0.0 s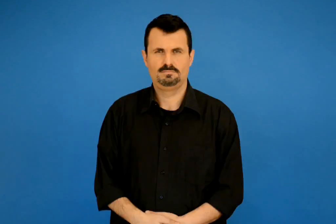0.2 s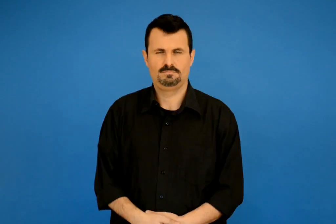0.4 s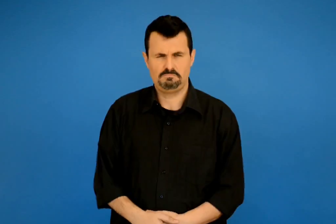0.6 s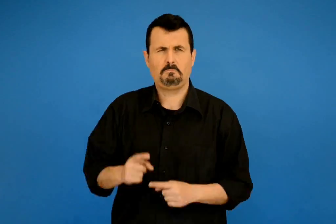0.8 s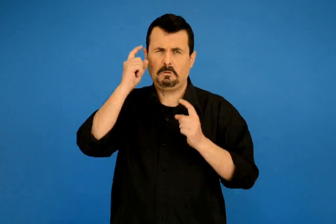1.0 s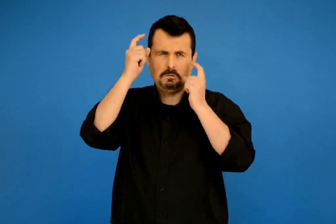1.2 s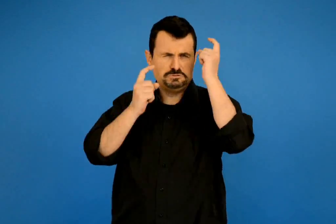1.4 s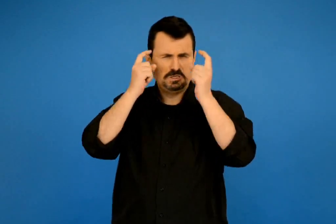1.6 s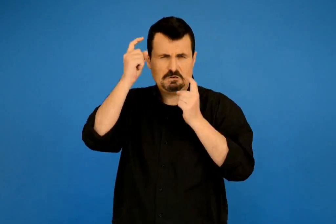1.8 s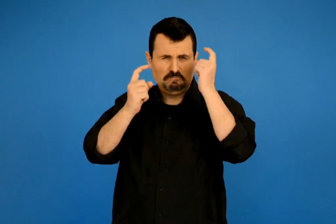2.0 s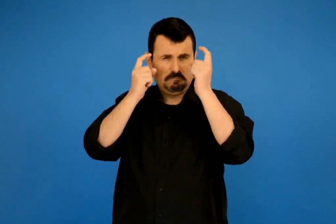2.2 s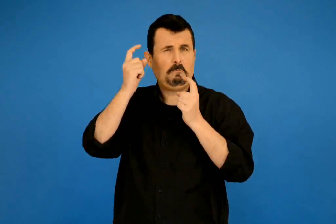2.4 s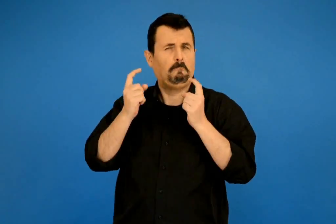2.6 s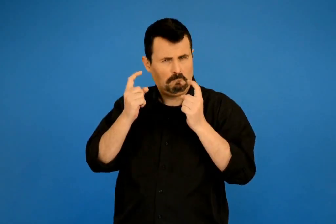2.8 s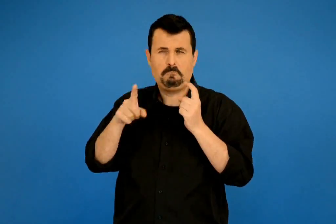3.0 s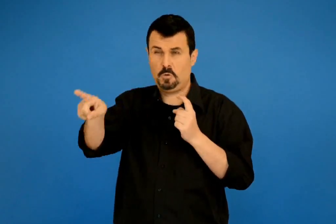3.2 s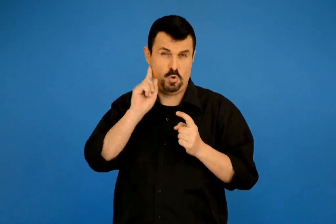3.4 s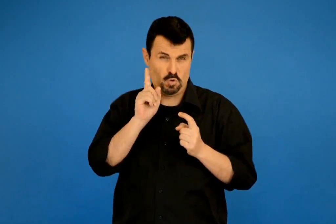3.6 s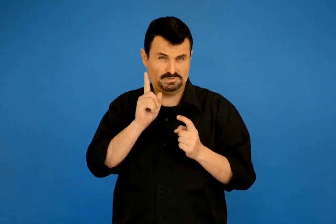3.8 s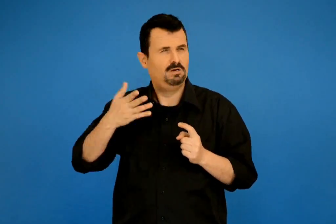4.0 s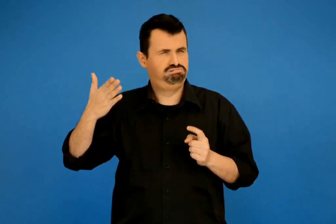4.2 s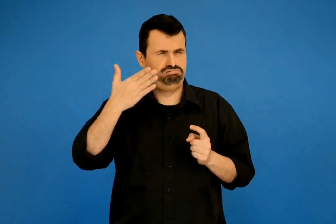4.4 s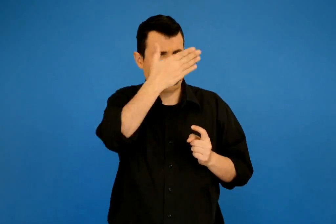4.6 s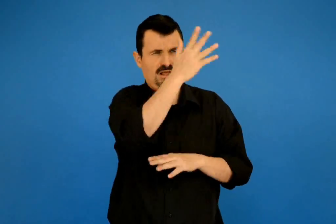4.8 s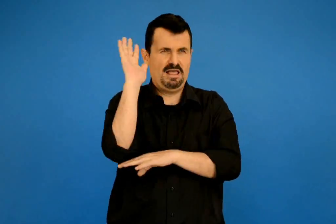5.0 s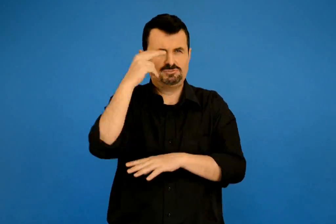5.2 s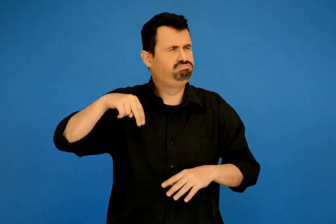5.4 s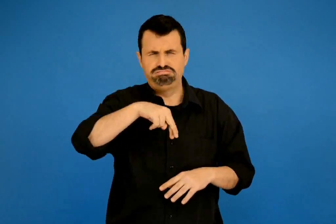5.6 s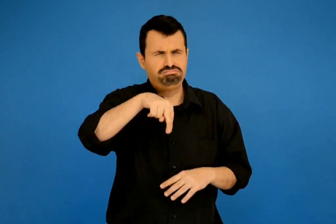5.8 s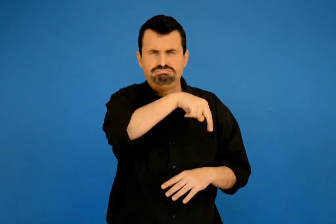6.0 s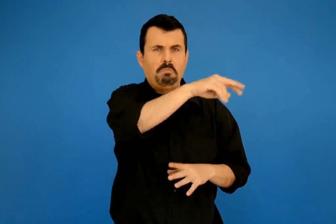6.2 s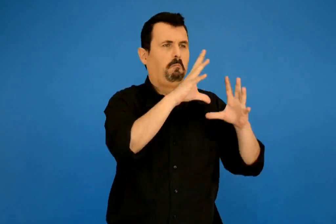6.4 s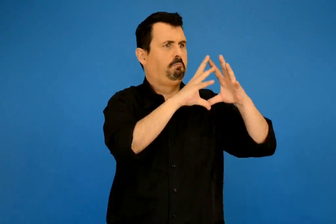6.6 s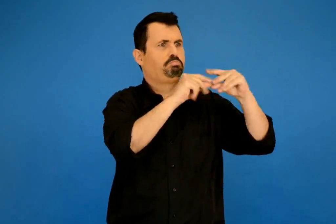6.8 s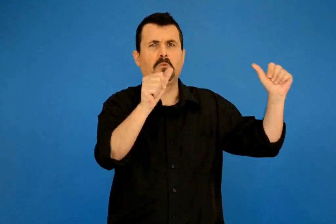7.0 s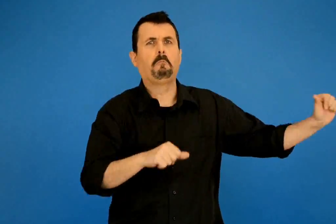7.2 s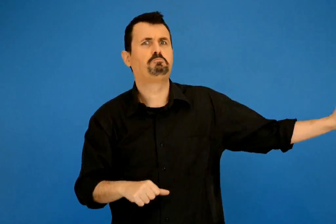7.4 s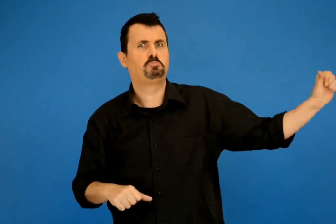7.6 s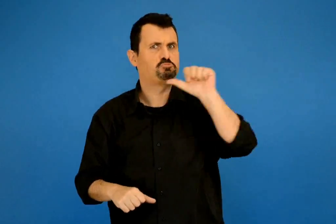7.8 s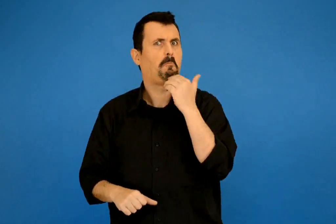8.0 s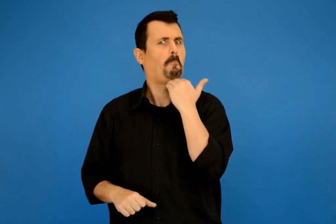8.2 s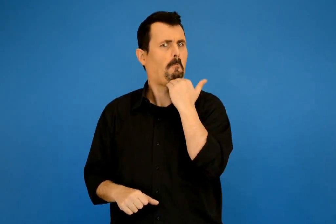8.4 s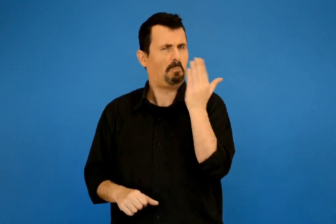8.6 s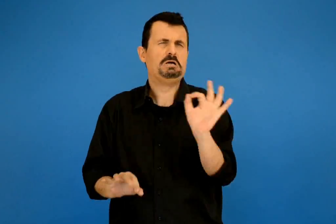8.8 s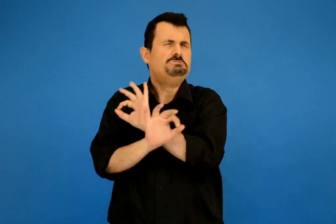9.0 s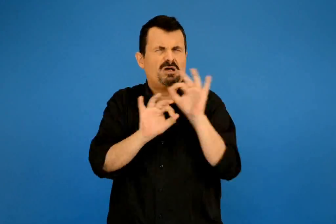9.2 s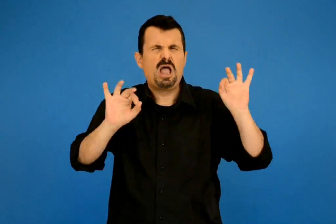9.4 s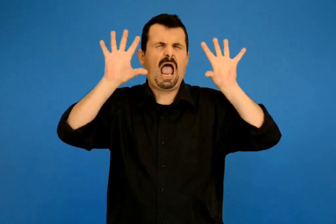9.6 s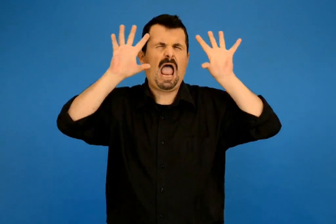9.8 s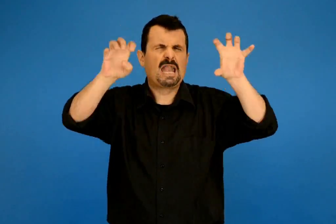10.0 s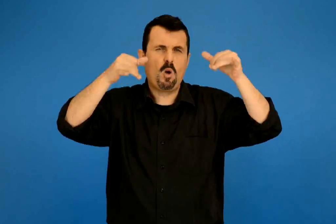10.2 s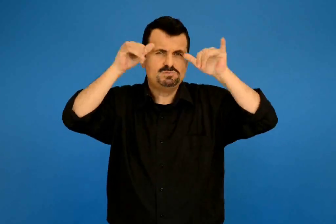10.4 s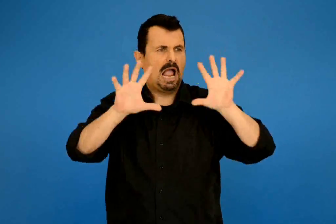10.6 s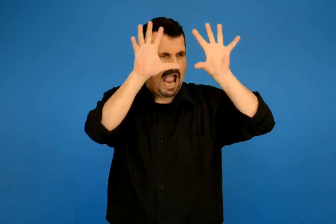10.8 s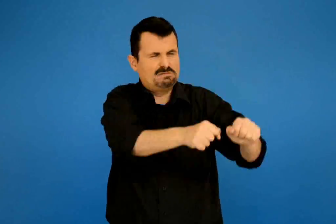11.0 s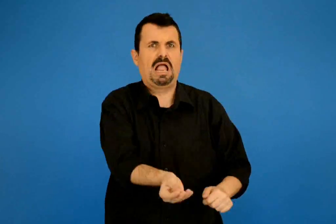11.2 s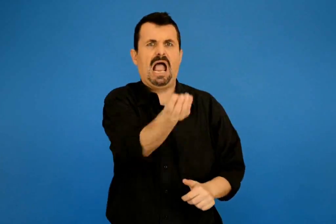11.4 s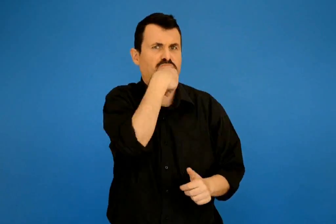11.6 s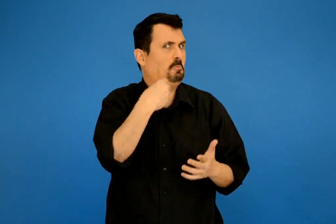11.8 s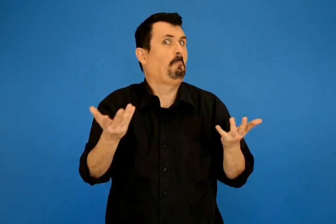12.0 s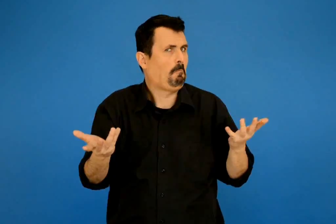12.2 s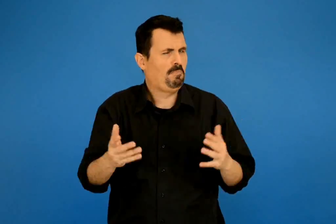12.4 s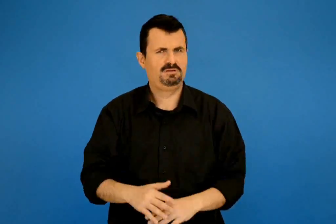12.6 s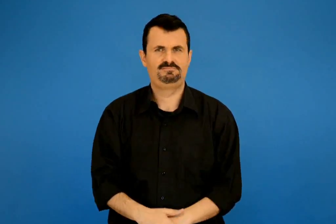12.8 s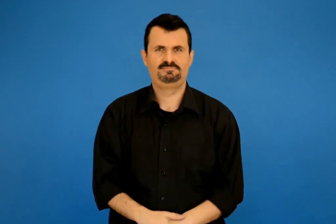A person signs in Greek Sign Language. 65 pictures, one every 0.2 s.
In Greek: σκέφτοταν έτσι πως το κορίτσι δε θα έβρισκε το δρόμο να γυρίσει πίσω και θα το έτρωγαν τα αγρία θηρία
